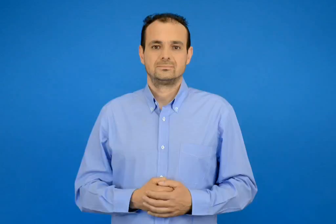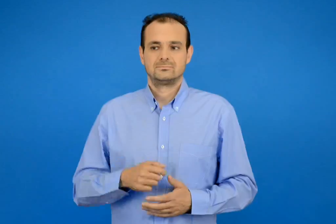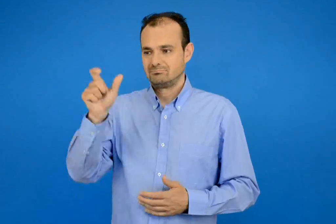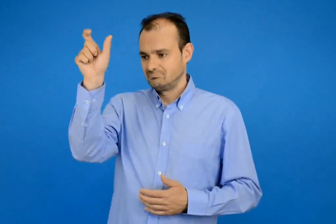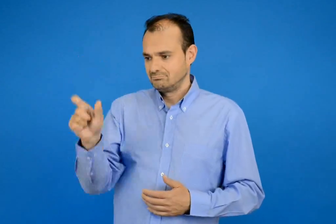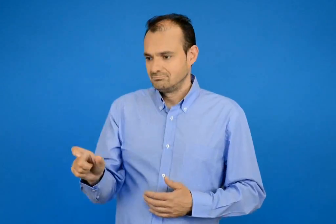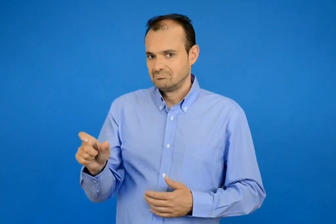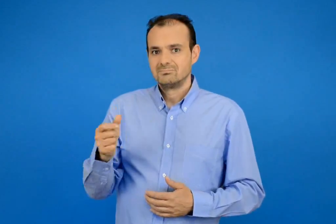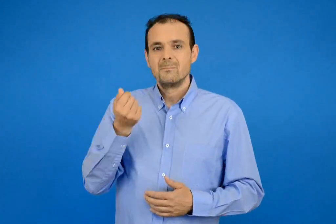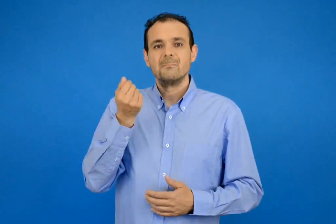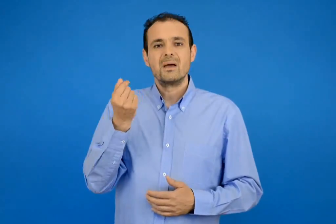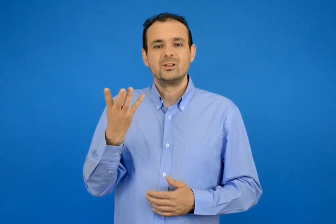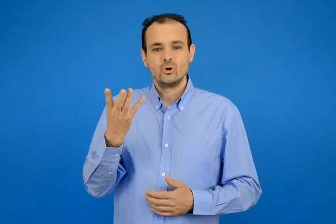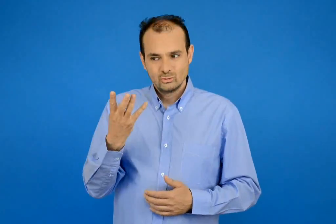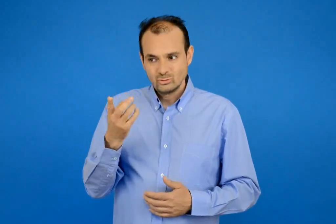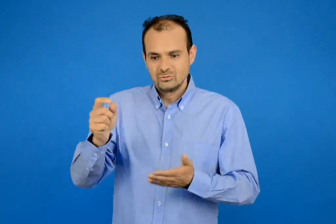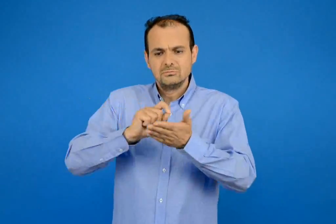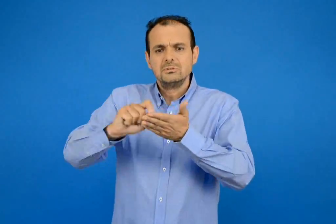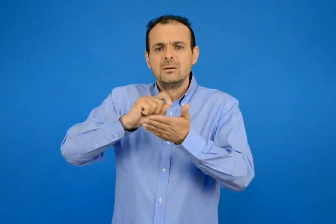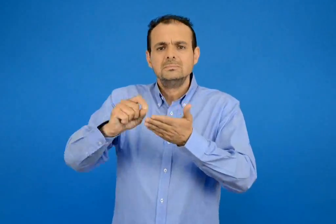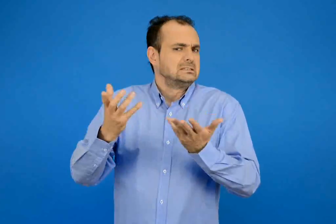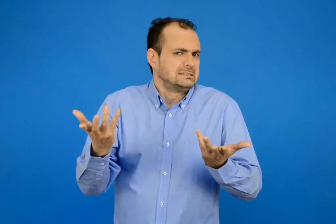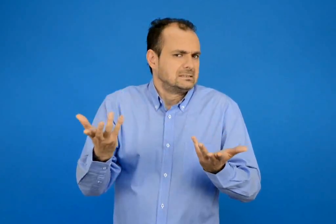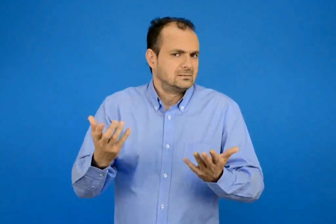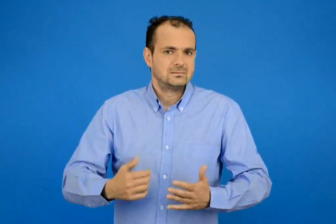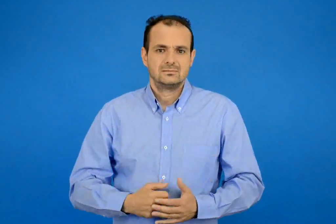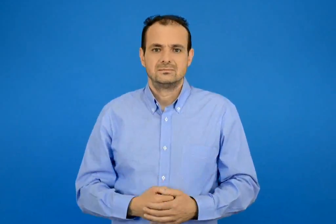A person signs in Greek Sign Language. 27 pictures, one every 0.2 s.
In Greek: τι θα γράψει ο μαθηματικός ?
